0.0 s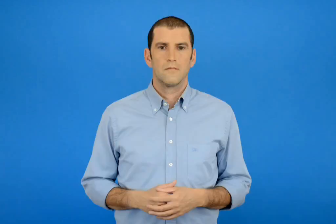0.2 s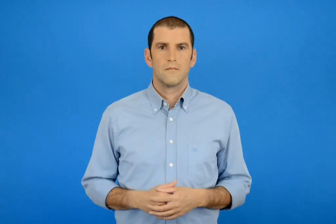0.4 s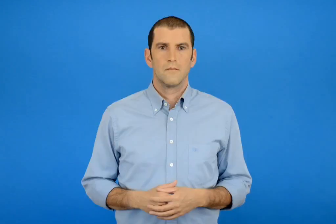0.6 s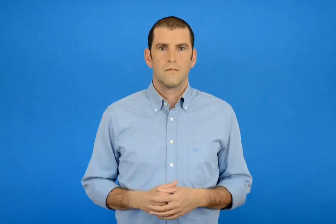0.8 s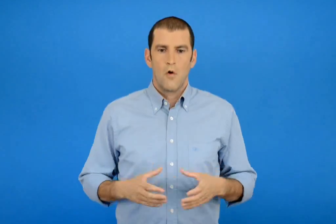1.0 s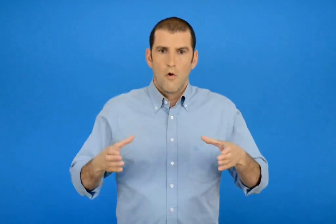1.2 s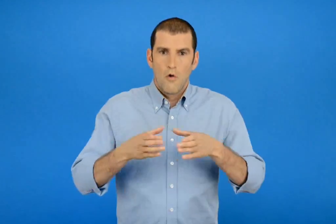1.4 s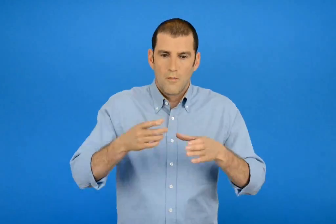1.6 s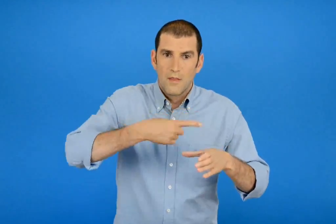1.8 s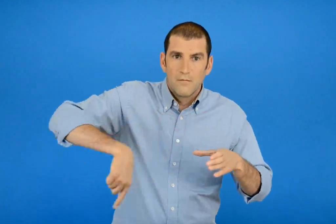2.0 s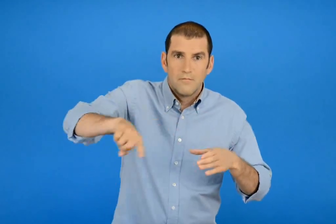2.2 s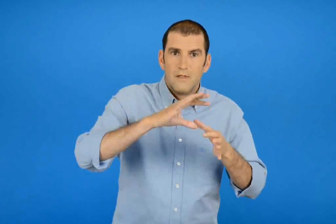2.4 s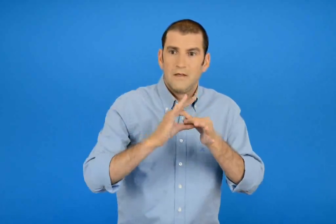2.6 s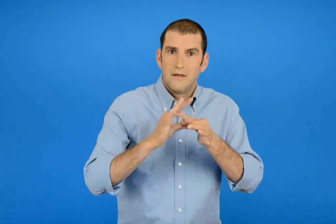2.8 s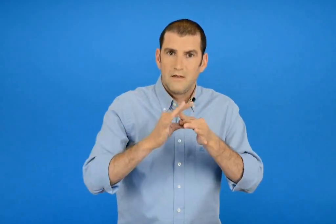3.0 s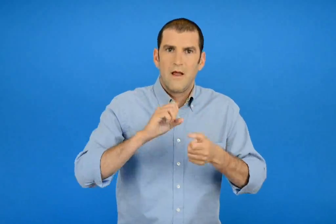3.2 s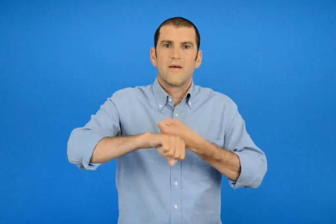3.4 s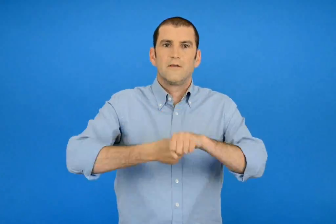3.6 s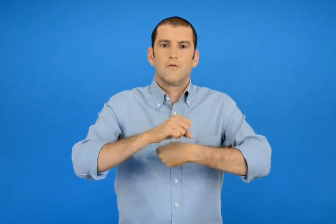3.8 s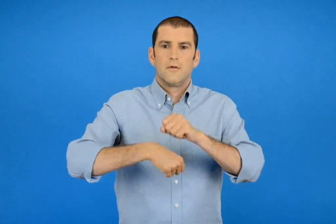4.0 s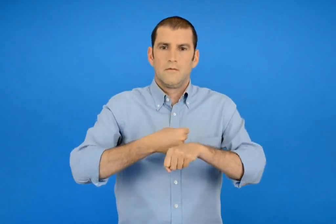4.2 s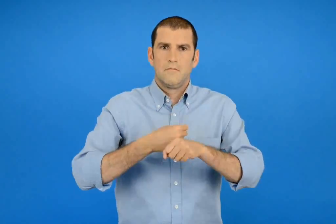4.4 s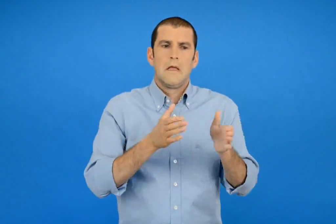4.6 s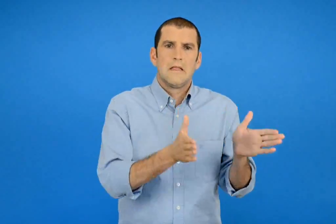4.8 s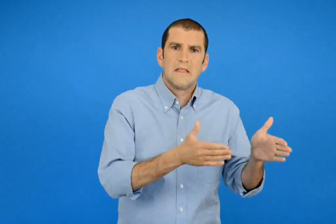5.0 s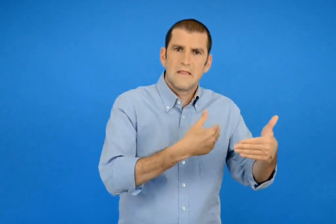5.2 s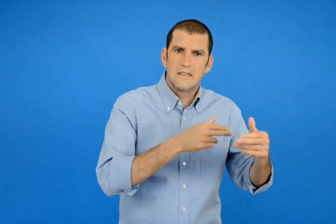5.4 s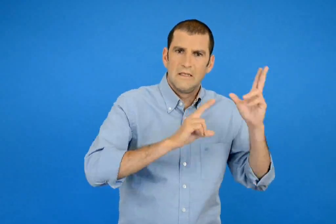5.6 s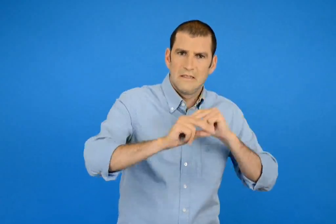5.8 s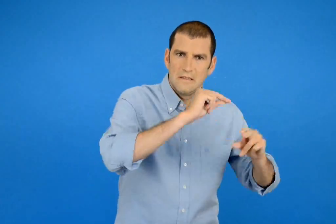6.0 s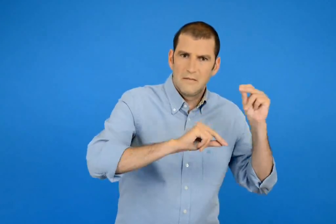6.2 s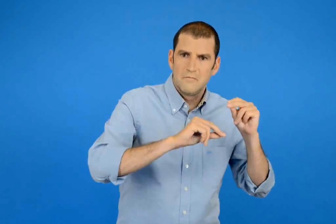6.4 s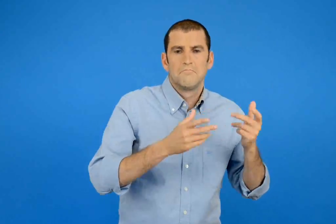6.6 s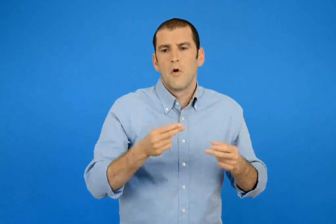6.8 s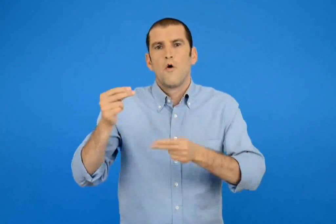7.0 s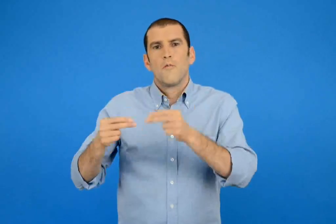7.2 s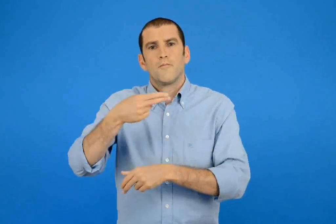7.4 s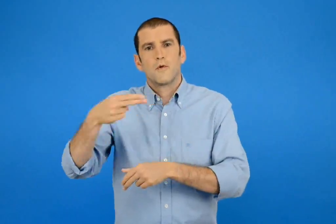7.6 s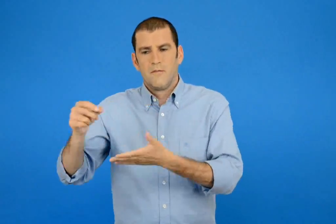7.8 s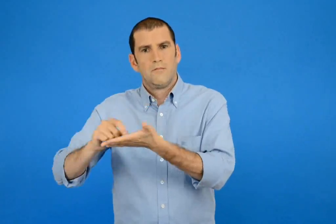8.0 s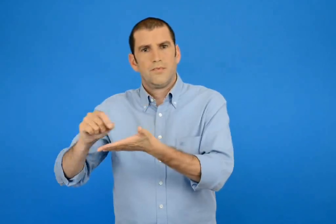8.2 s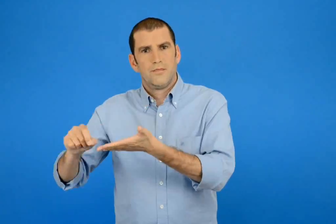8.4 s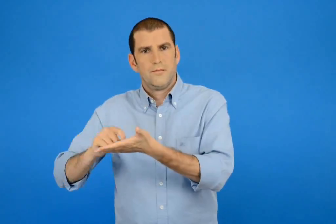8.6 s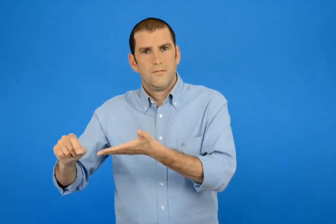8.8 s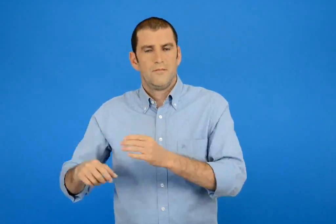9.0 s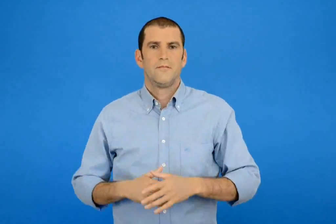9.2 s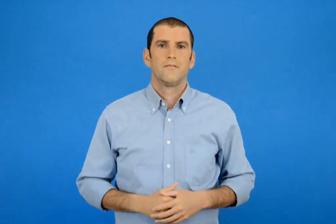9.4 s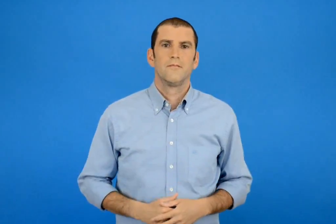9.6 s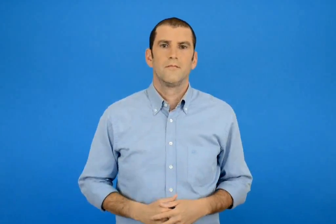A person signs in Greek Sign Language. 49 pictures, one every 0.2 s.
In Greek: ομαδοσυνεργατικές δραστηριότητες συζήτηση στην τάξη κατασκευή προβλήματος
